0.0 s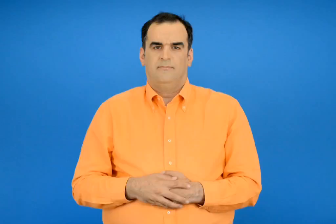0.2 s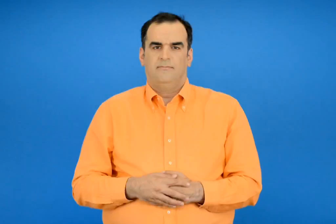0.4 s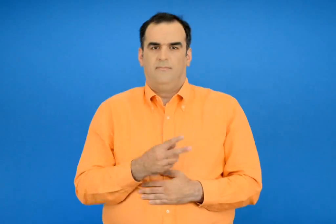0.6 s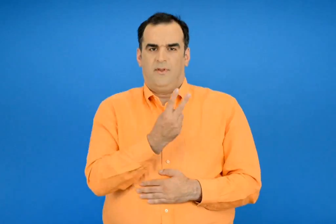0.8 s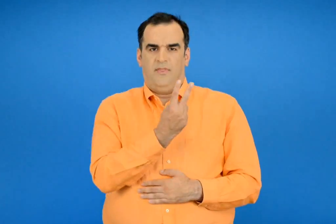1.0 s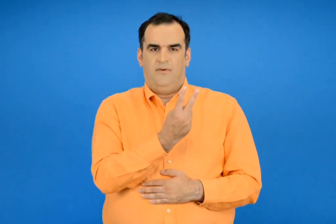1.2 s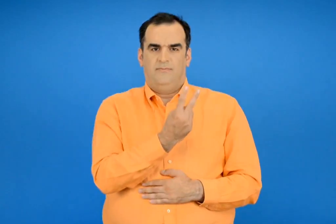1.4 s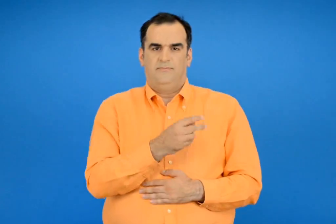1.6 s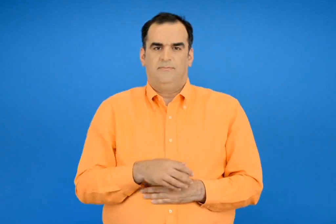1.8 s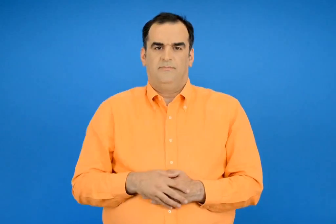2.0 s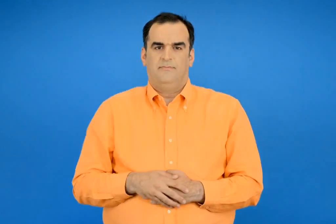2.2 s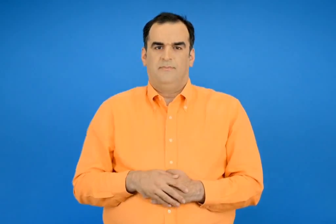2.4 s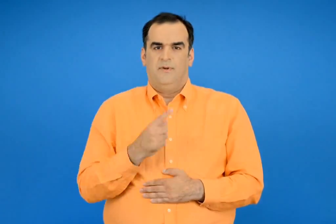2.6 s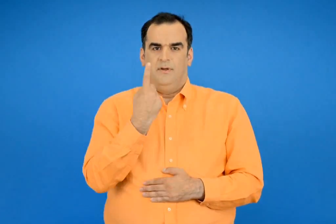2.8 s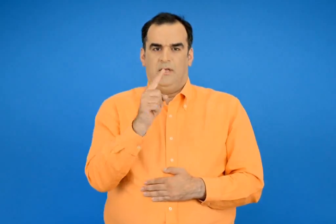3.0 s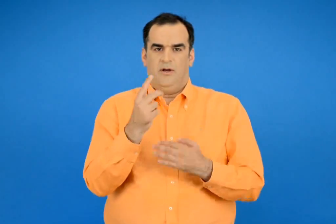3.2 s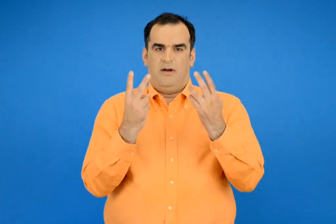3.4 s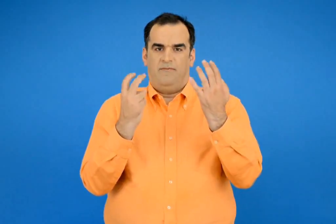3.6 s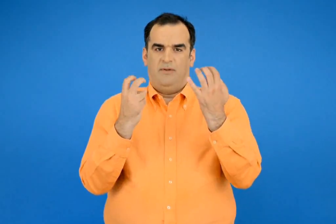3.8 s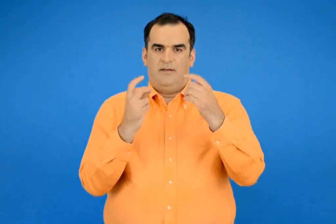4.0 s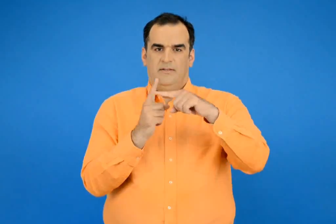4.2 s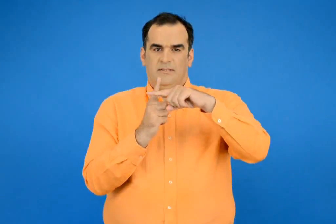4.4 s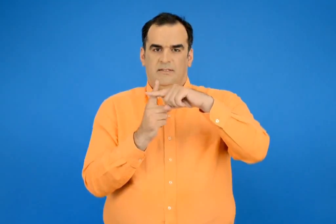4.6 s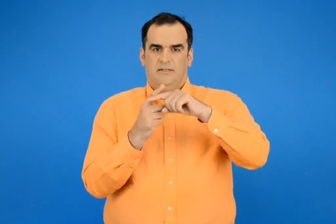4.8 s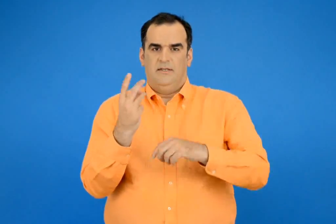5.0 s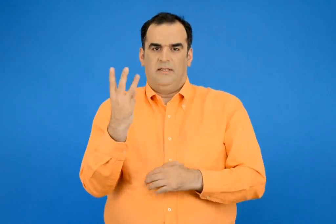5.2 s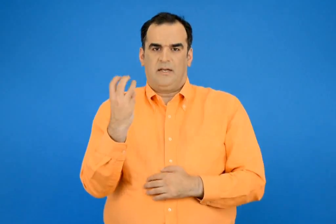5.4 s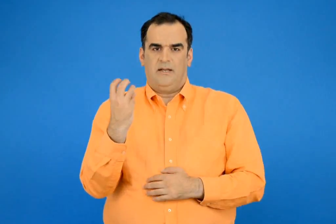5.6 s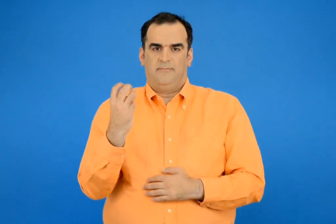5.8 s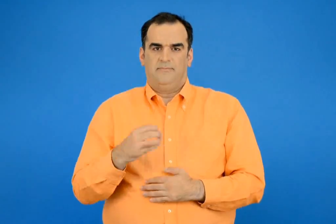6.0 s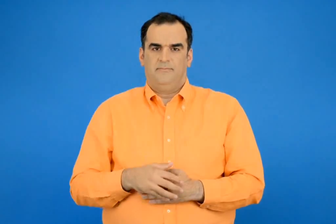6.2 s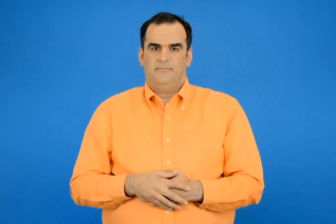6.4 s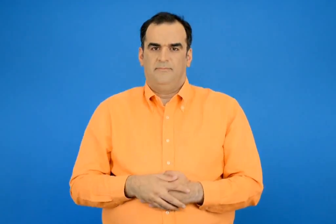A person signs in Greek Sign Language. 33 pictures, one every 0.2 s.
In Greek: 2 170 + 30
